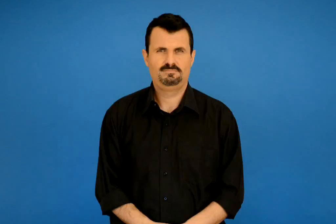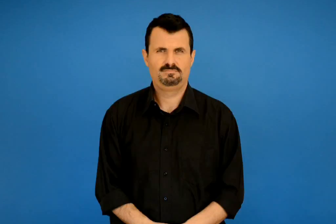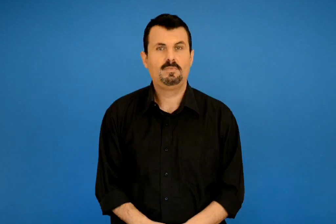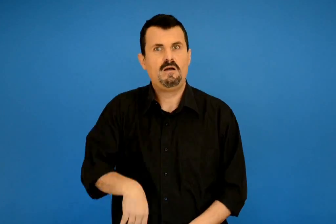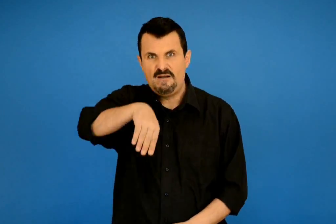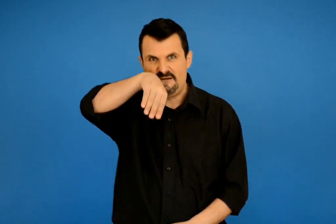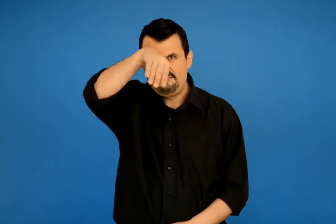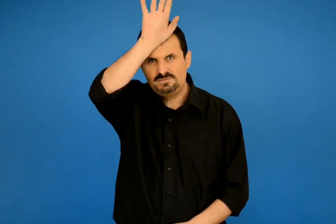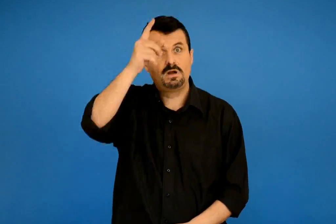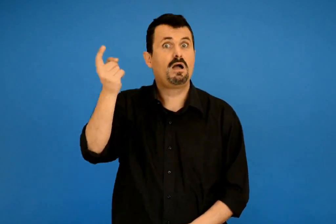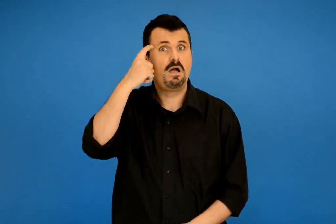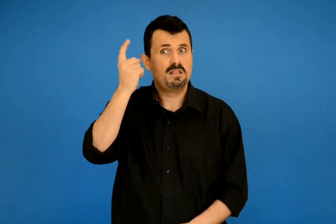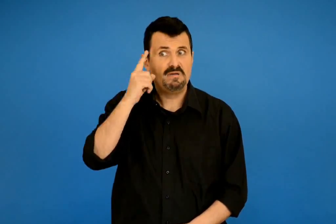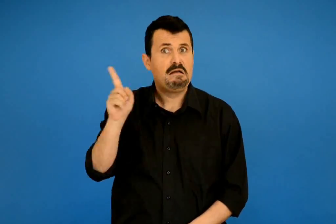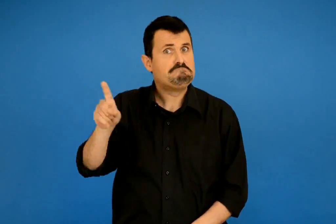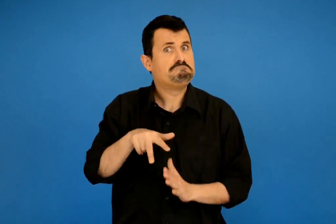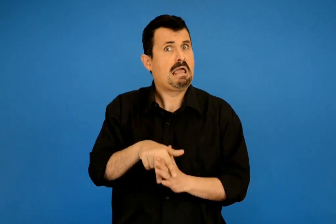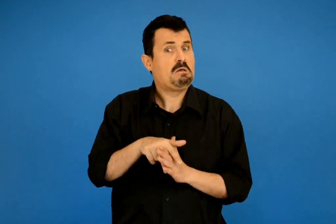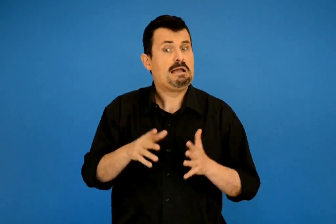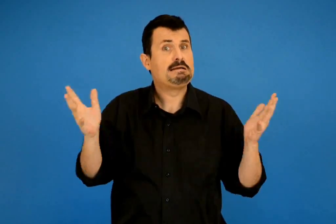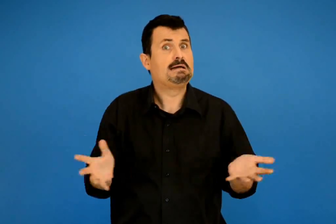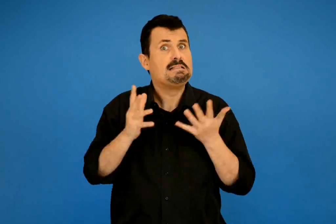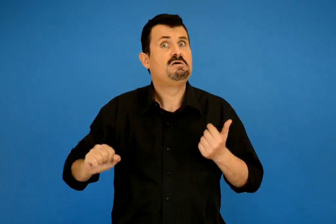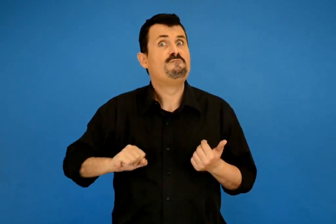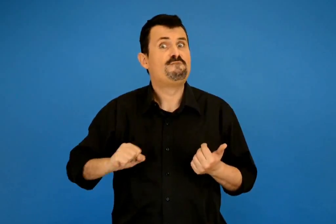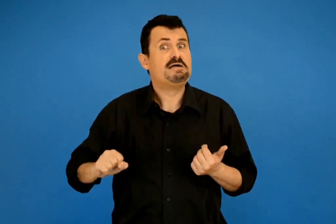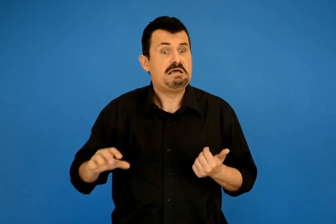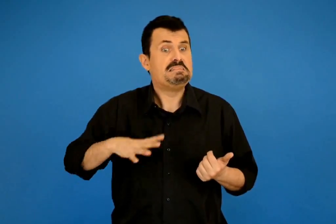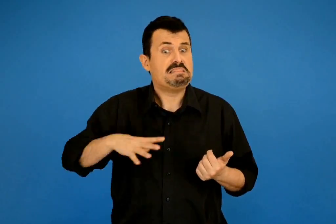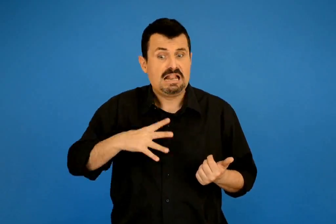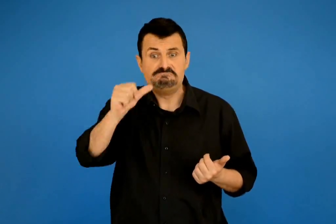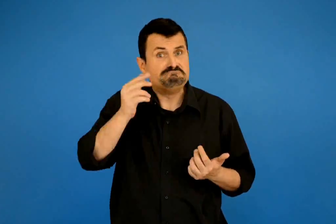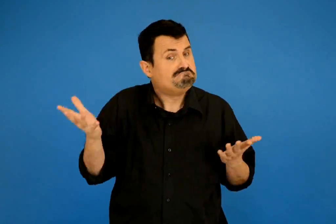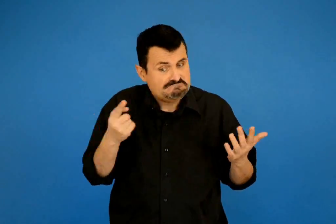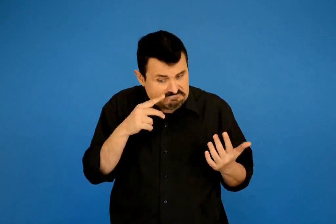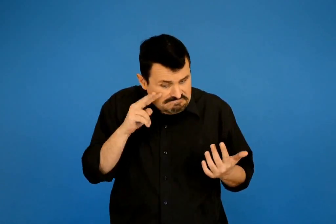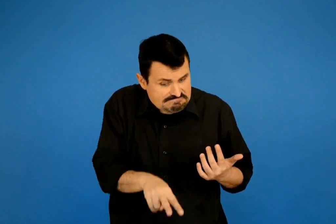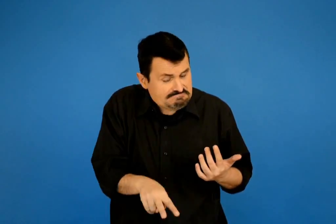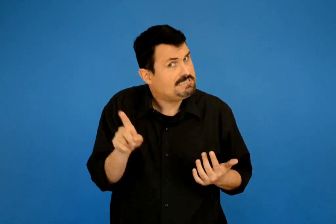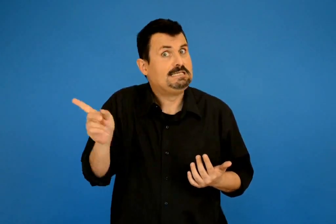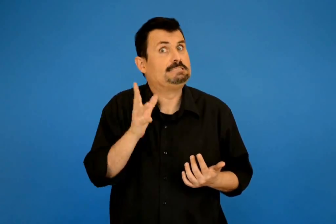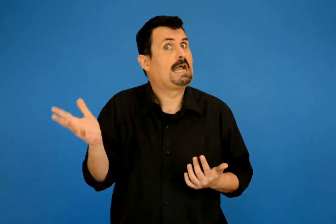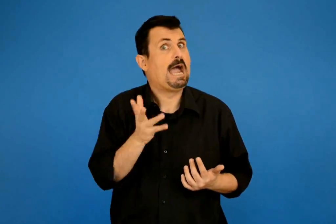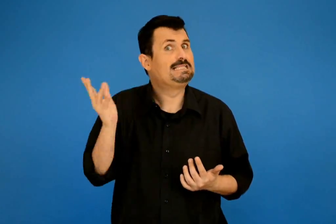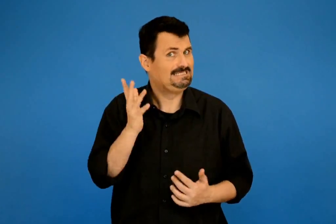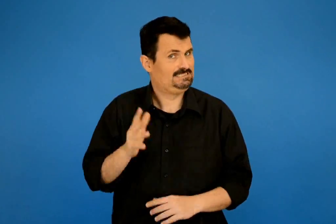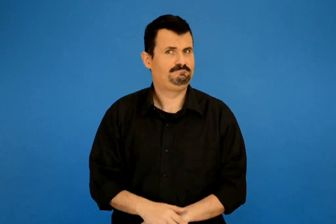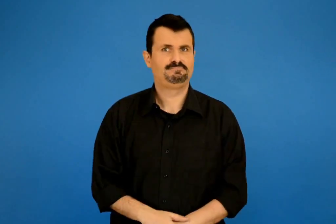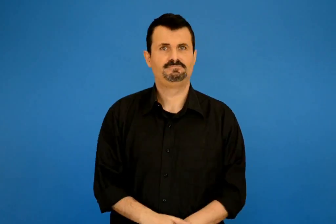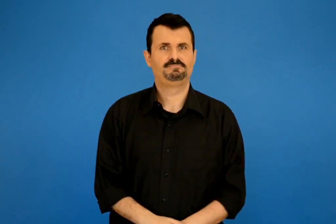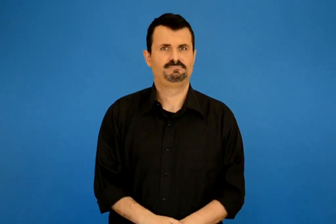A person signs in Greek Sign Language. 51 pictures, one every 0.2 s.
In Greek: το βασιλόπουλο κατάλαβε πως κάτι θα έβλεπε και φοβόταν
